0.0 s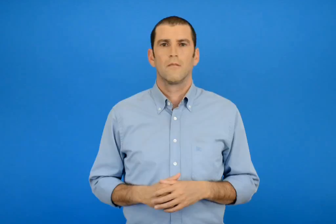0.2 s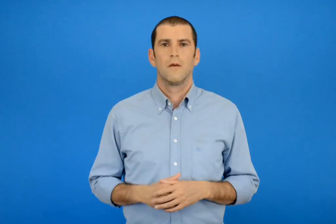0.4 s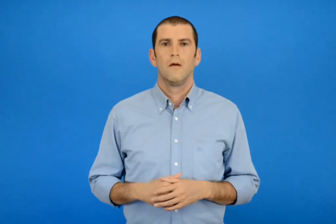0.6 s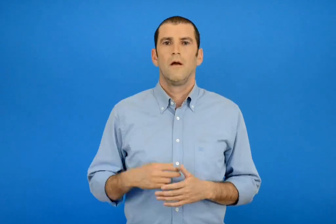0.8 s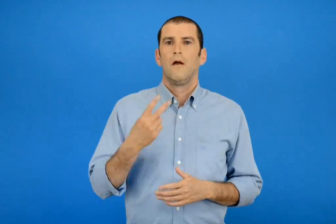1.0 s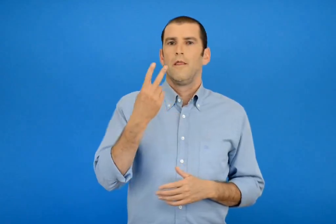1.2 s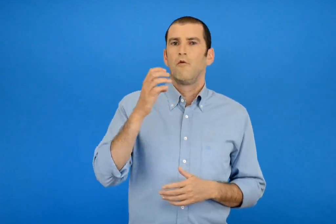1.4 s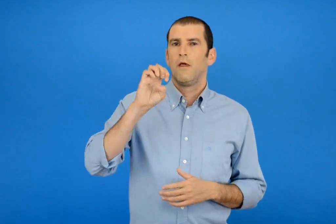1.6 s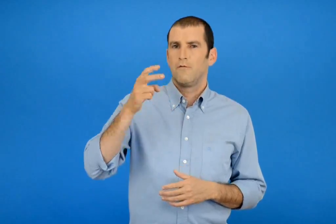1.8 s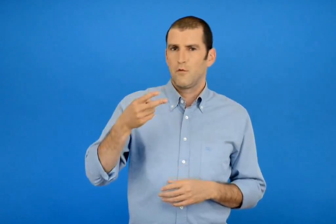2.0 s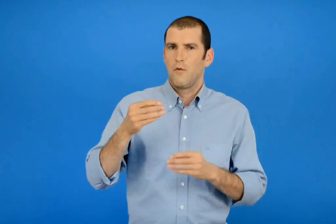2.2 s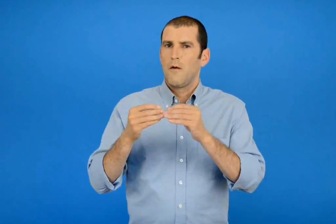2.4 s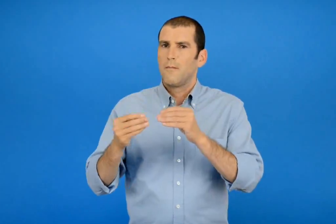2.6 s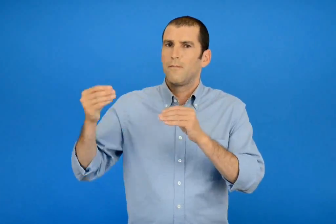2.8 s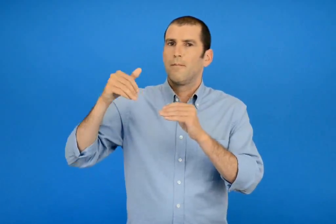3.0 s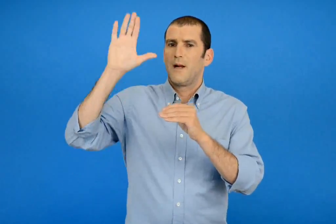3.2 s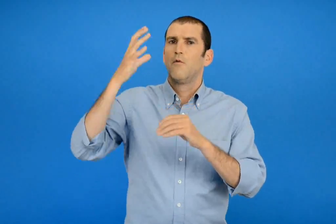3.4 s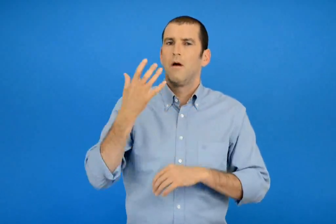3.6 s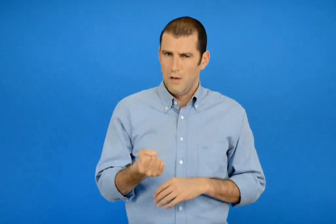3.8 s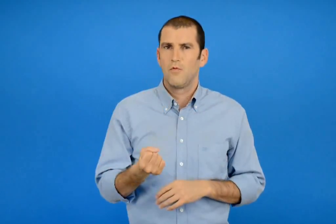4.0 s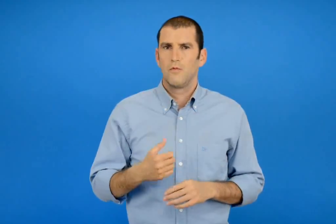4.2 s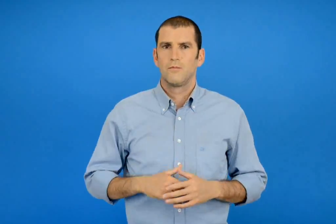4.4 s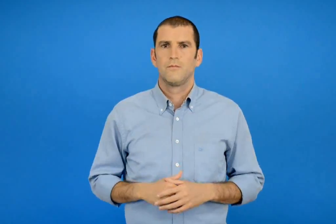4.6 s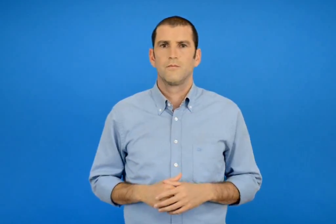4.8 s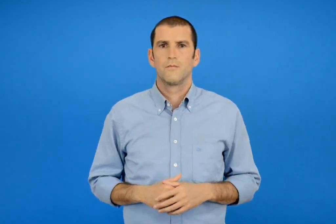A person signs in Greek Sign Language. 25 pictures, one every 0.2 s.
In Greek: έχω περισσότερα από 2 €
